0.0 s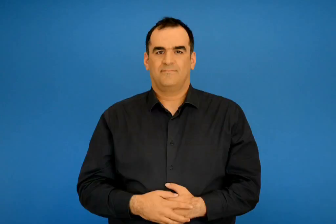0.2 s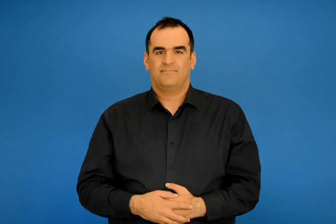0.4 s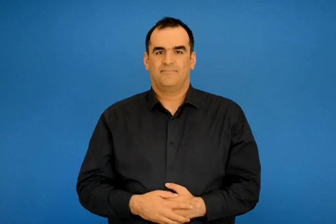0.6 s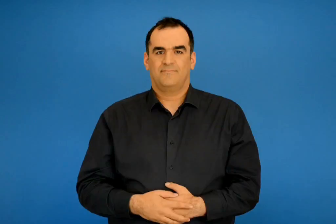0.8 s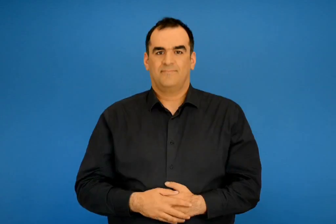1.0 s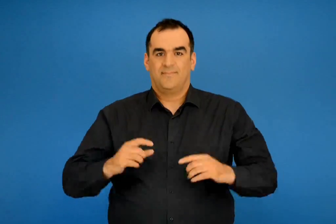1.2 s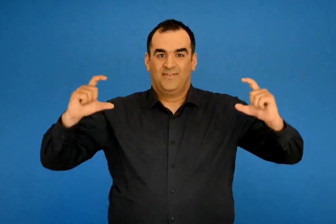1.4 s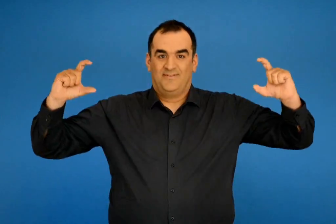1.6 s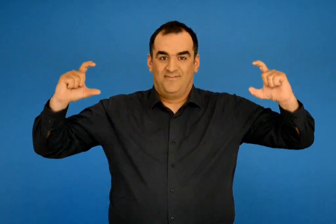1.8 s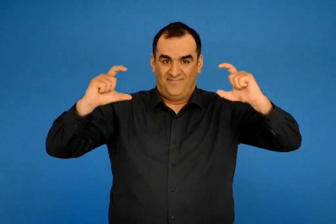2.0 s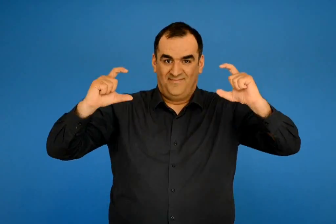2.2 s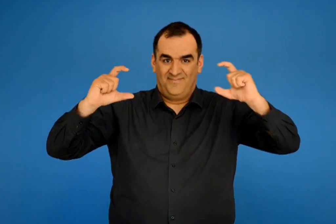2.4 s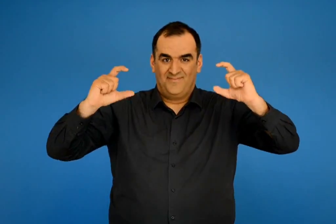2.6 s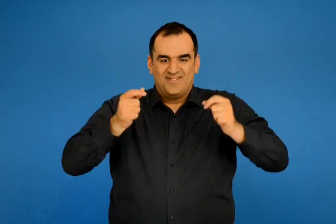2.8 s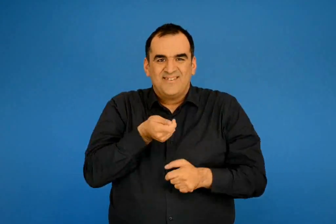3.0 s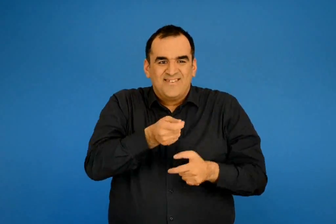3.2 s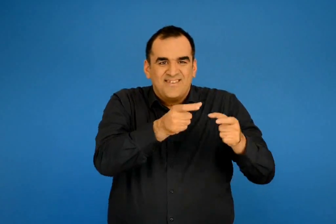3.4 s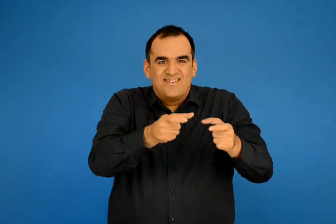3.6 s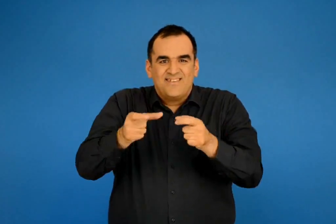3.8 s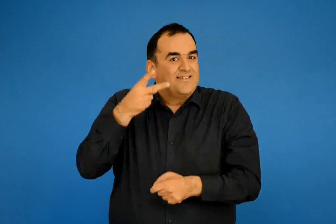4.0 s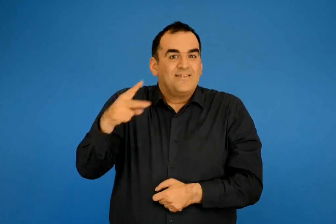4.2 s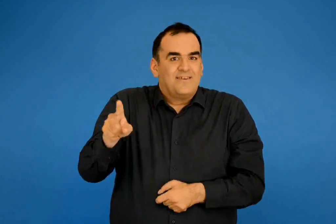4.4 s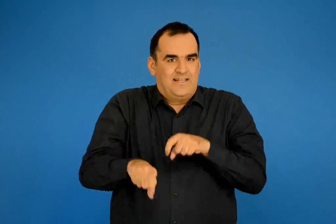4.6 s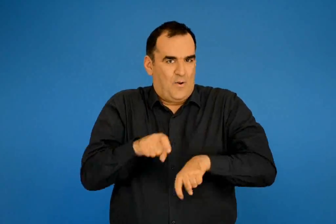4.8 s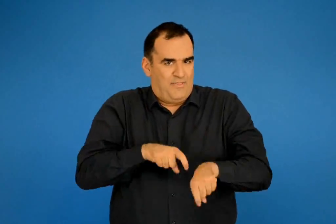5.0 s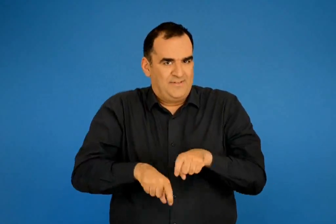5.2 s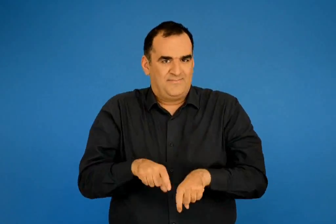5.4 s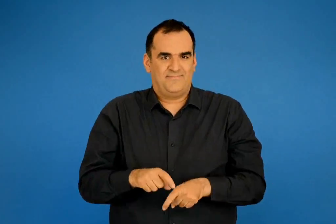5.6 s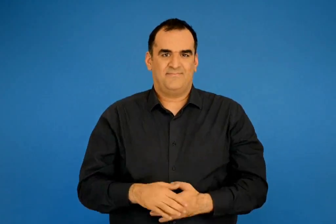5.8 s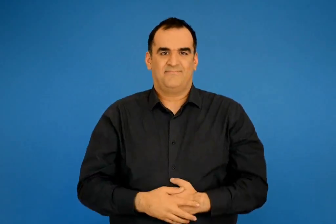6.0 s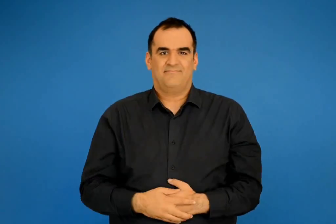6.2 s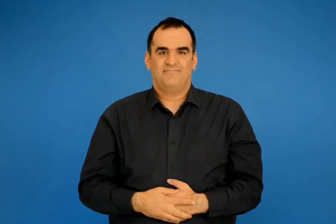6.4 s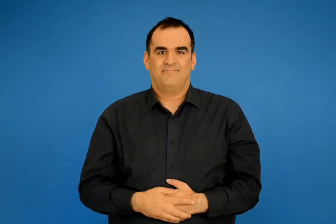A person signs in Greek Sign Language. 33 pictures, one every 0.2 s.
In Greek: οι τηγανίτες του τραγοπόδη
